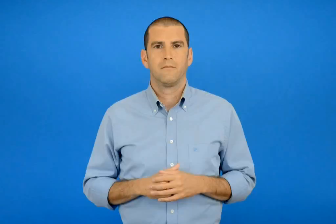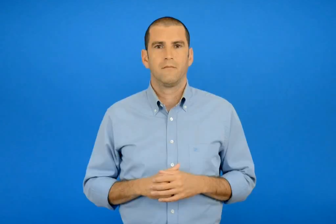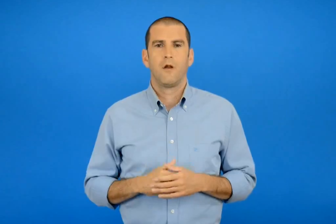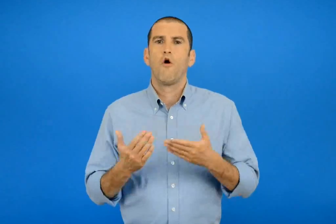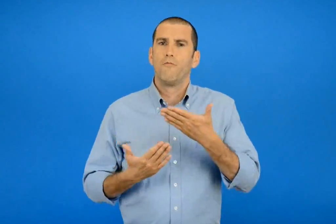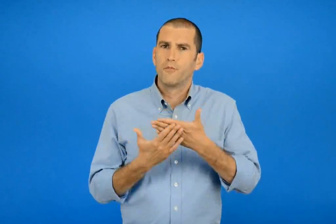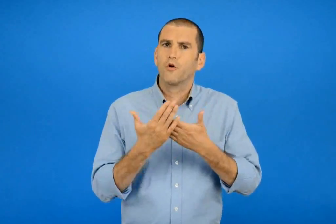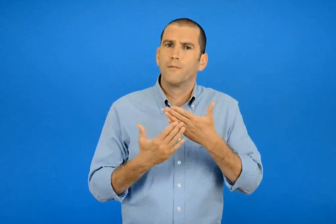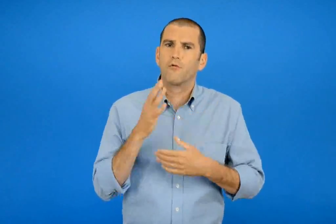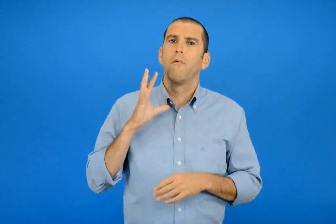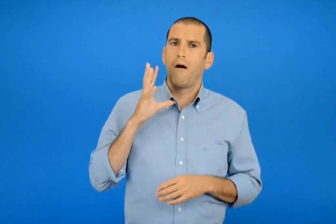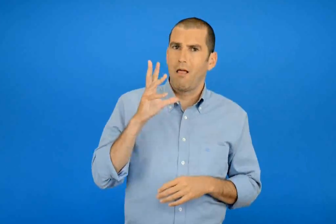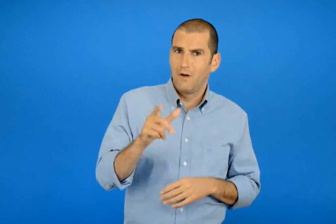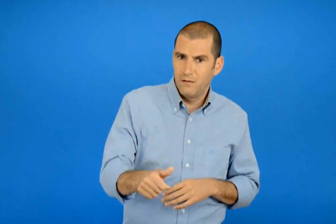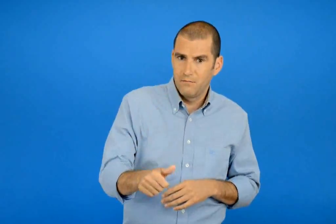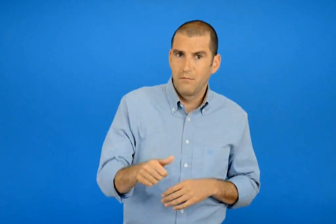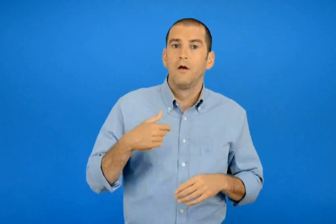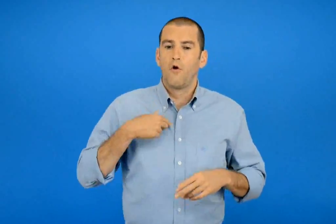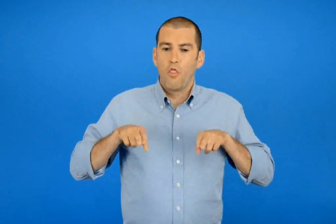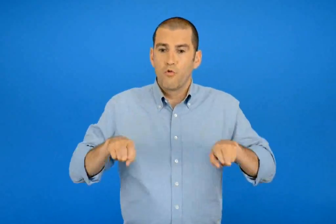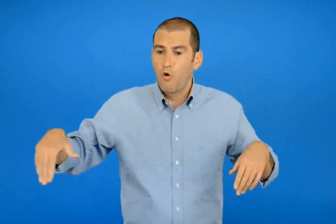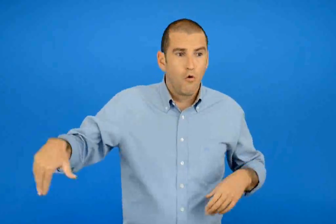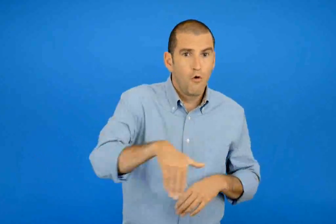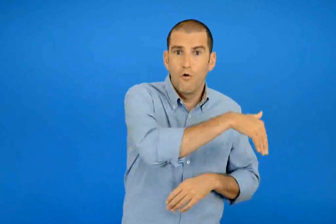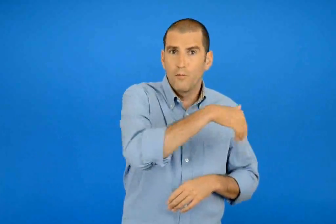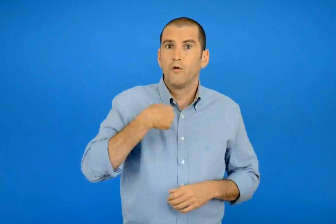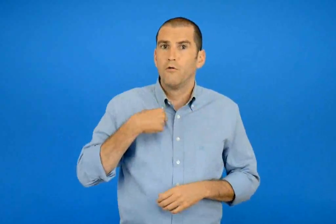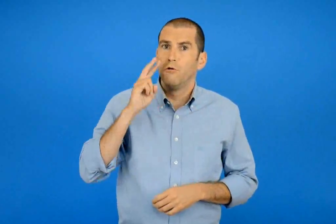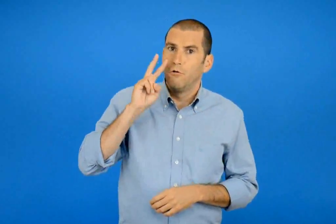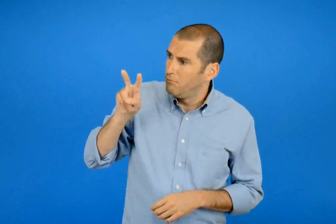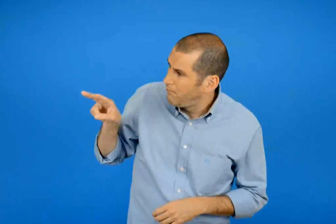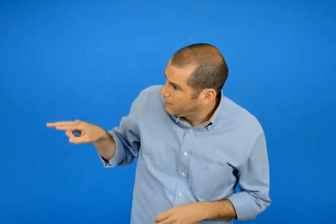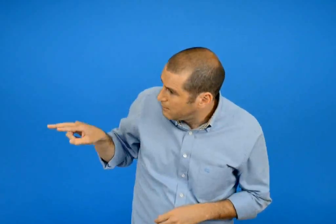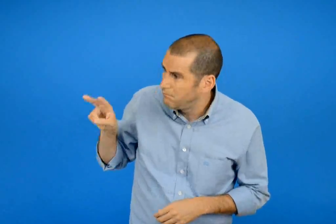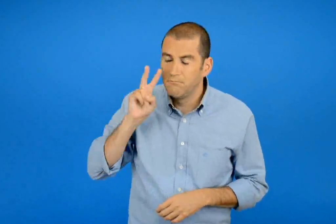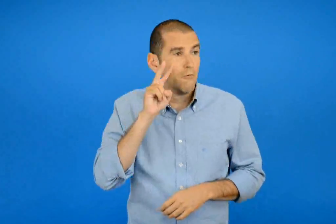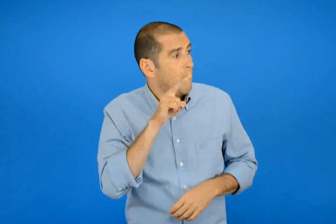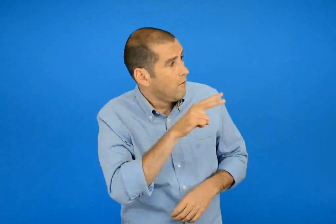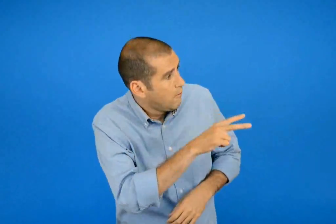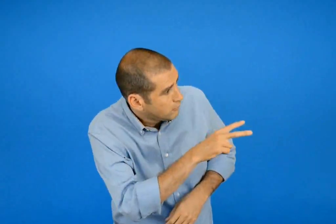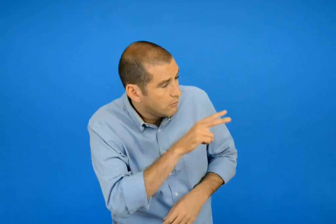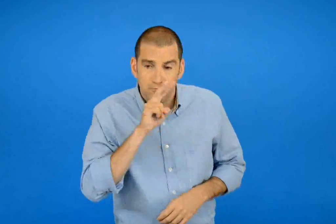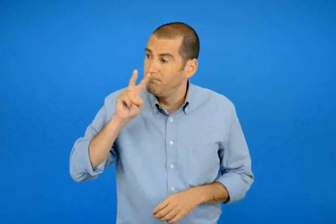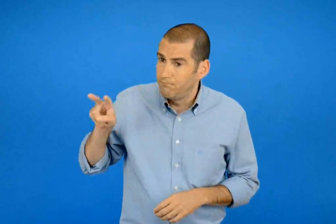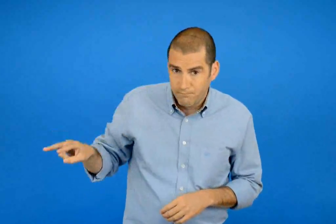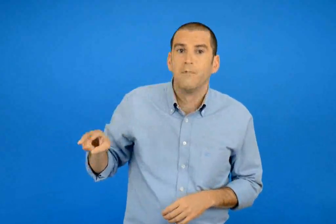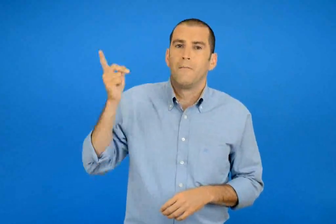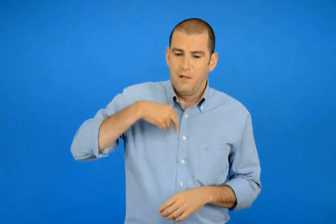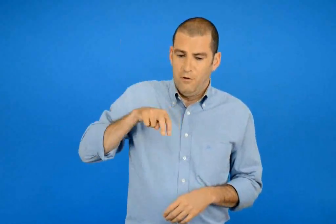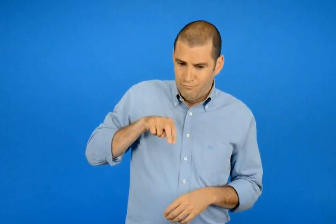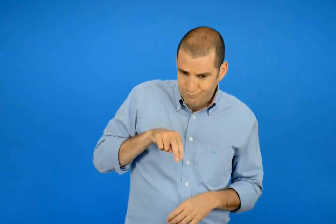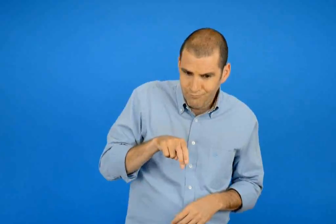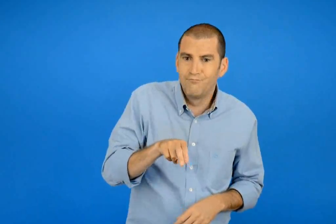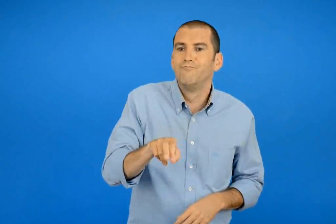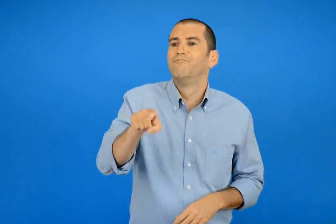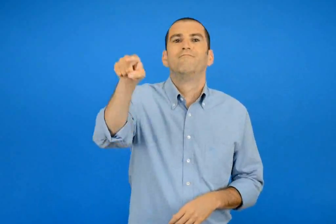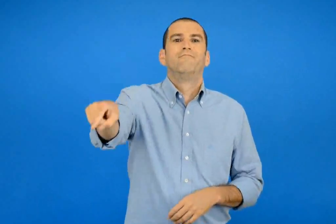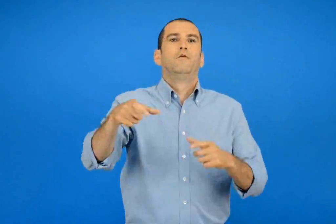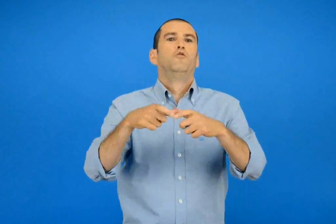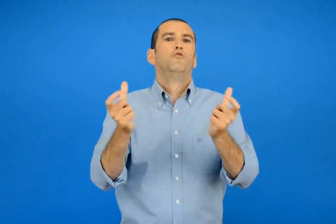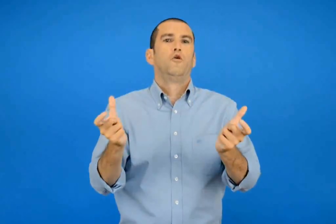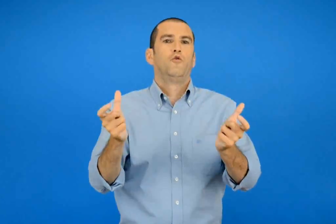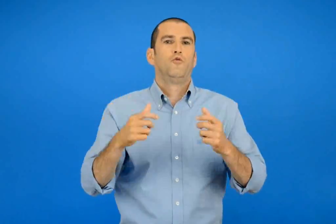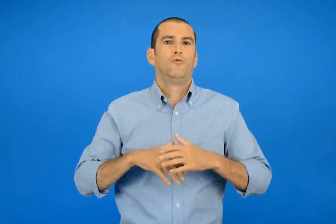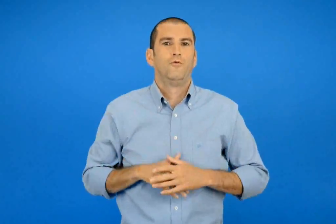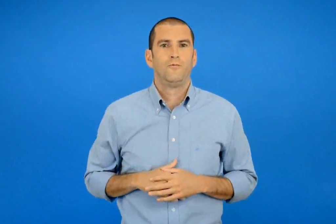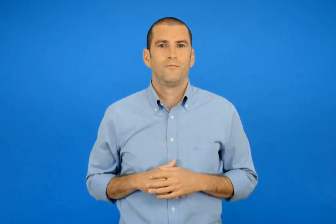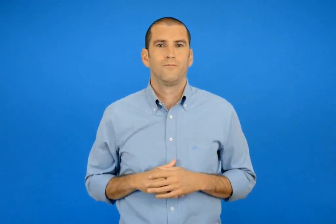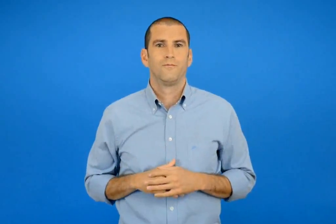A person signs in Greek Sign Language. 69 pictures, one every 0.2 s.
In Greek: κάθε πρωί για να πάω στο σχολείο κοιτάζω δεξιά κι αριστερά και διασχίζω προσεκτικά τον δρόμο
